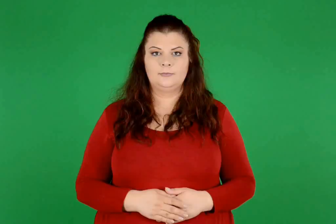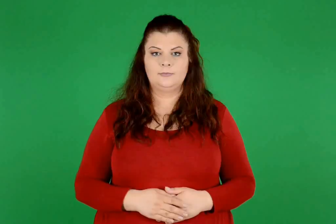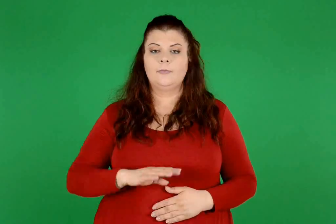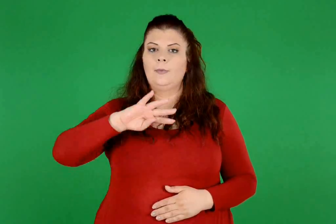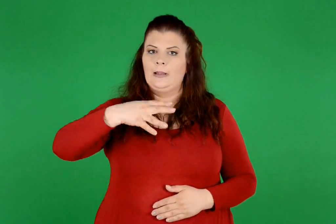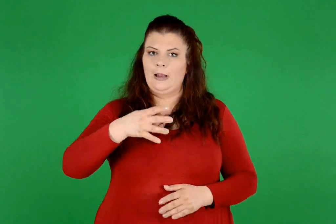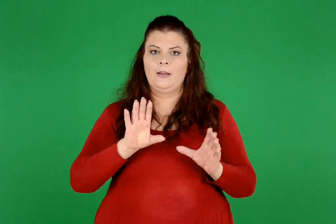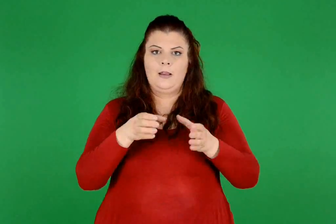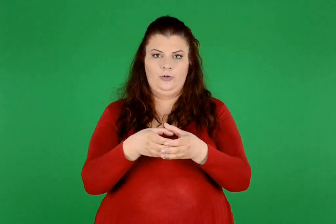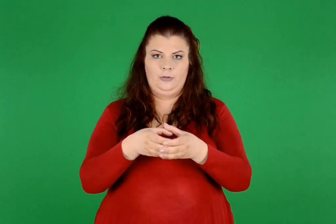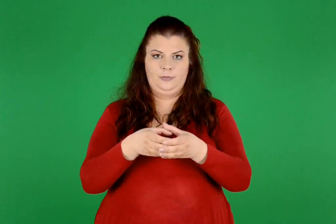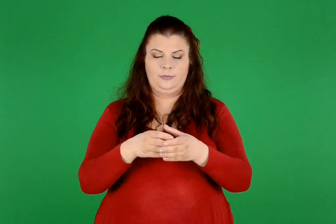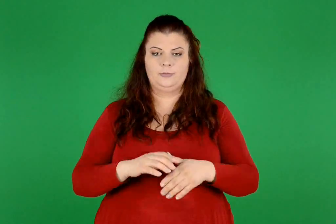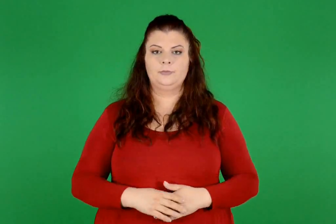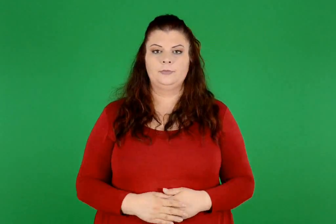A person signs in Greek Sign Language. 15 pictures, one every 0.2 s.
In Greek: 4η ενότητα
